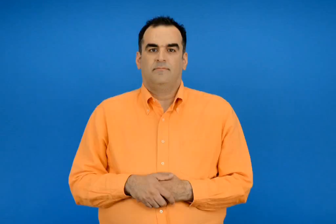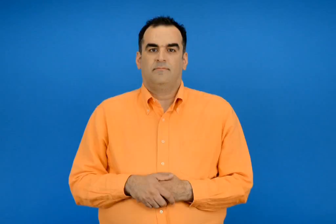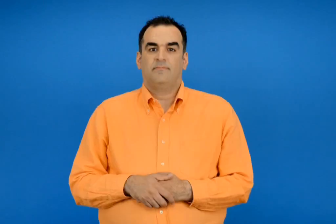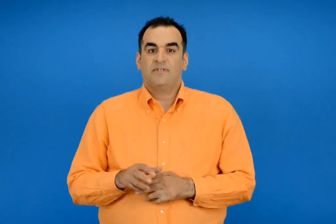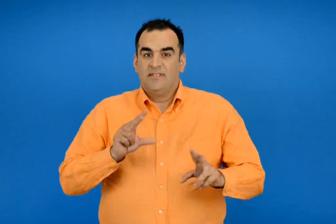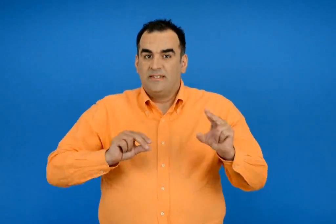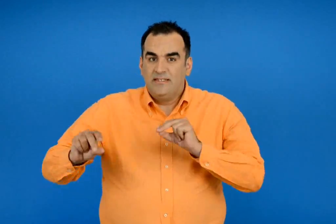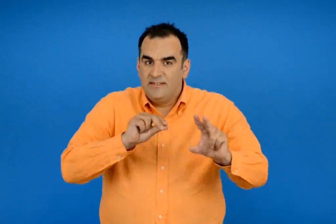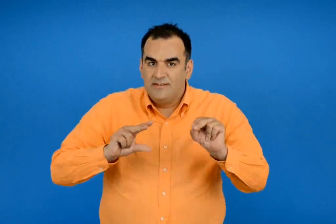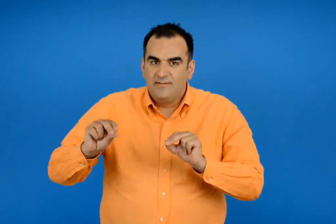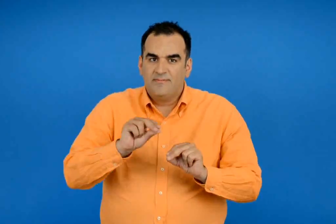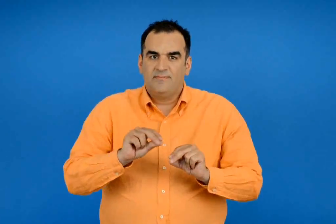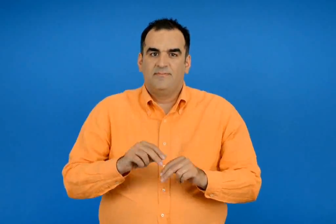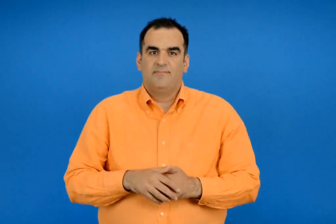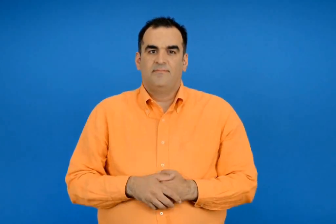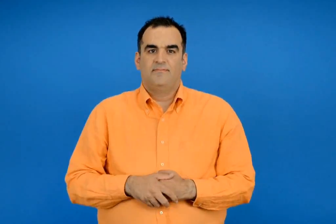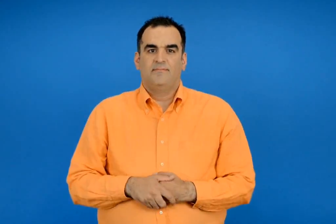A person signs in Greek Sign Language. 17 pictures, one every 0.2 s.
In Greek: συζητήστε
